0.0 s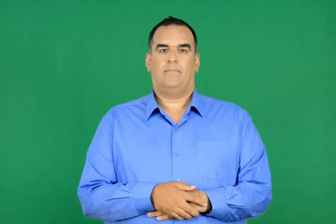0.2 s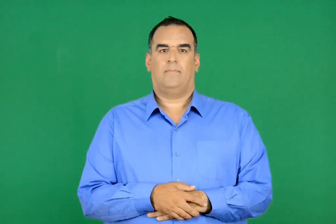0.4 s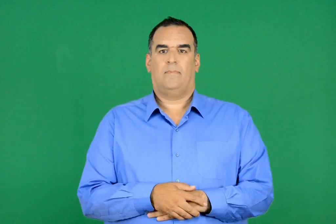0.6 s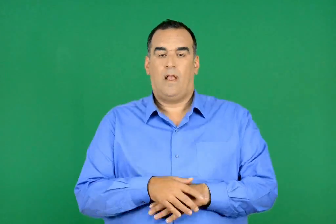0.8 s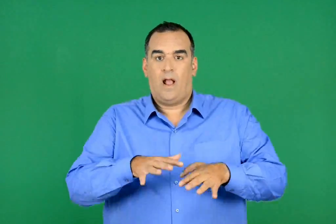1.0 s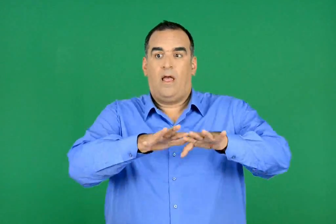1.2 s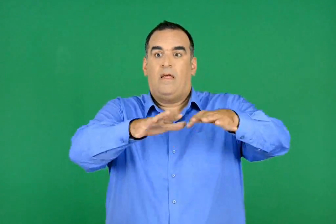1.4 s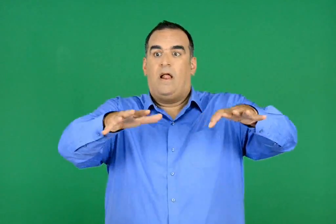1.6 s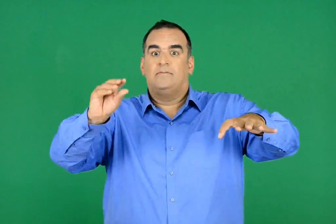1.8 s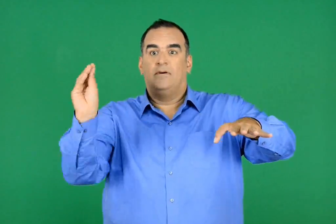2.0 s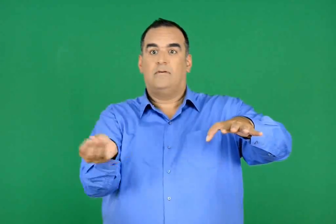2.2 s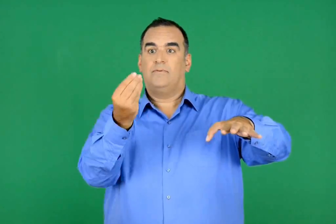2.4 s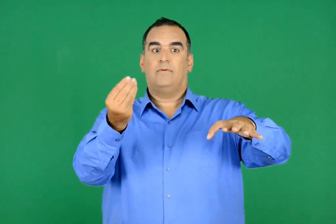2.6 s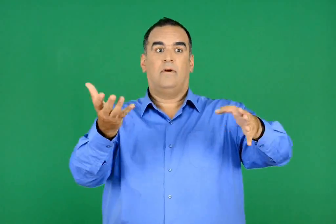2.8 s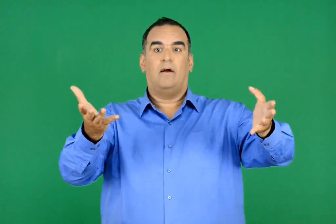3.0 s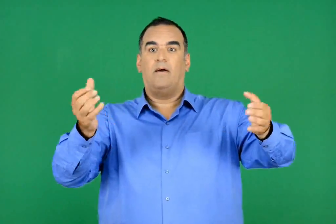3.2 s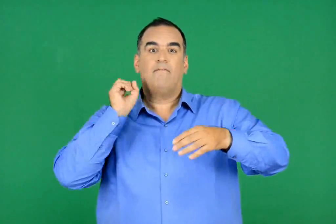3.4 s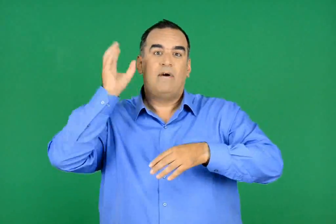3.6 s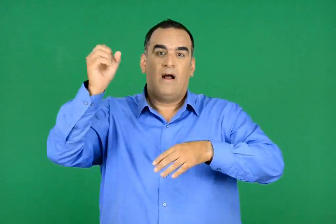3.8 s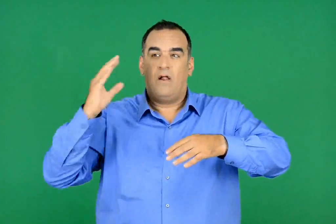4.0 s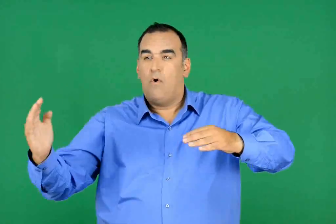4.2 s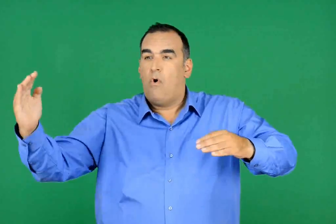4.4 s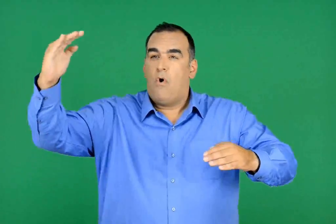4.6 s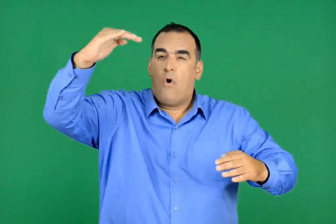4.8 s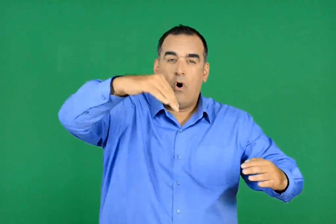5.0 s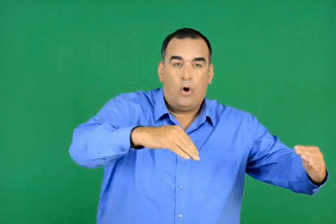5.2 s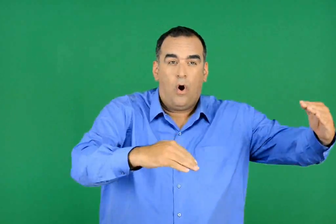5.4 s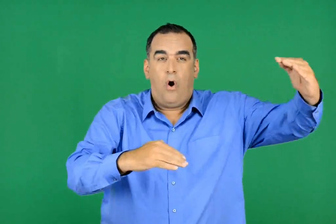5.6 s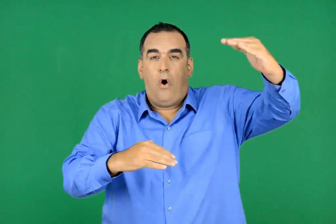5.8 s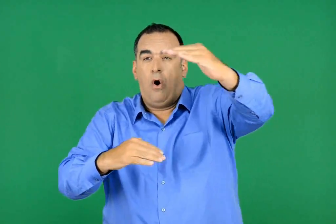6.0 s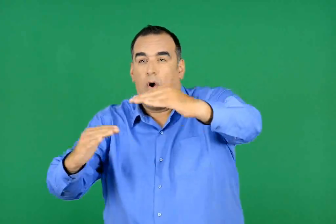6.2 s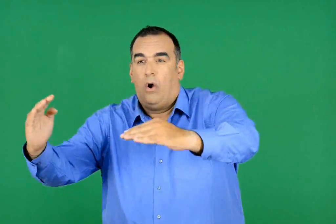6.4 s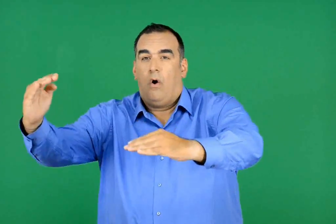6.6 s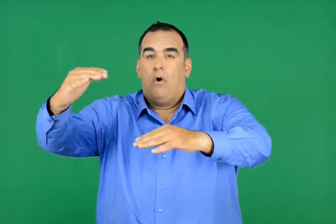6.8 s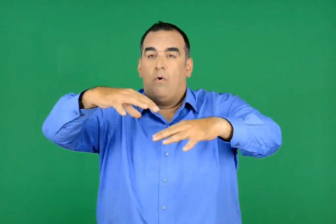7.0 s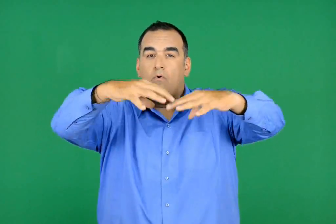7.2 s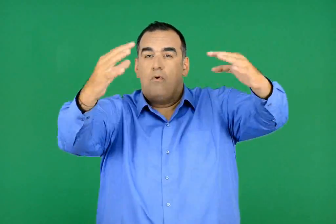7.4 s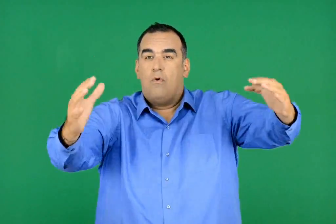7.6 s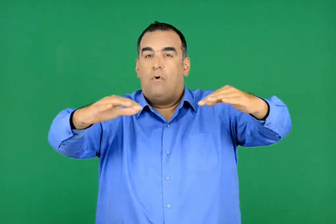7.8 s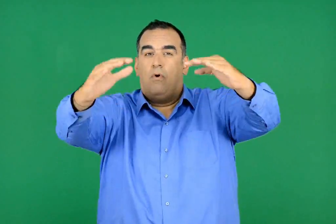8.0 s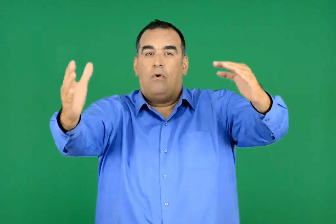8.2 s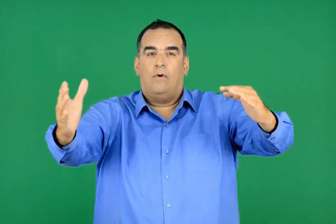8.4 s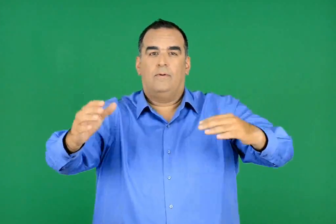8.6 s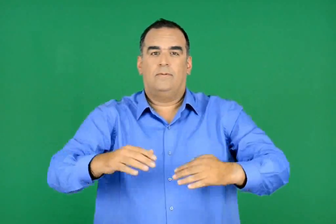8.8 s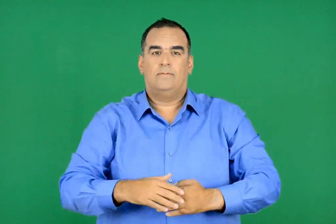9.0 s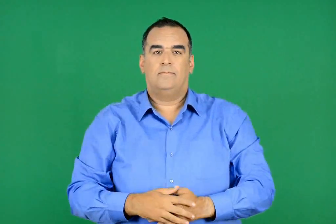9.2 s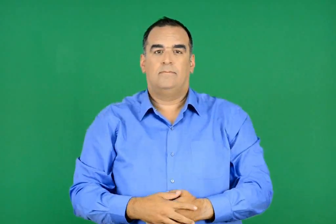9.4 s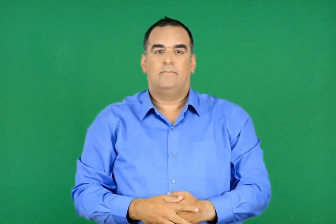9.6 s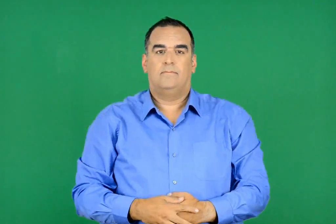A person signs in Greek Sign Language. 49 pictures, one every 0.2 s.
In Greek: κι εκεί , πελώριες µέσα στον ωκεανό , βρισκόντουσαν οι φάλαινες
